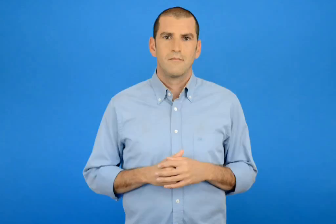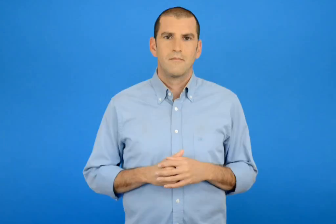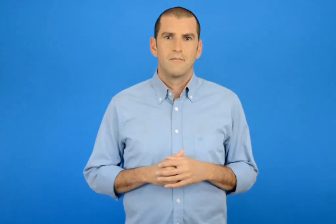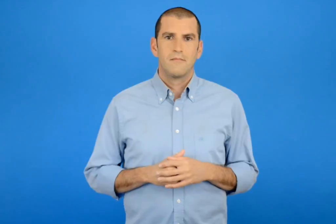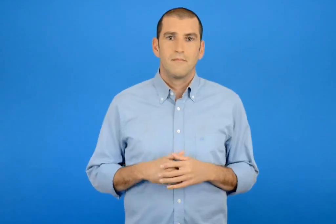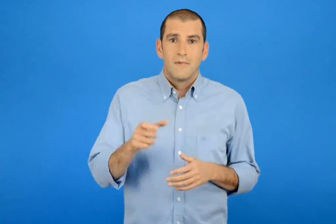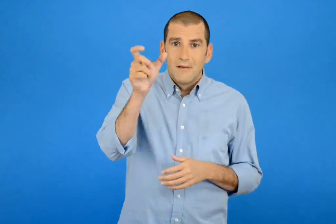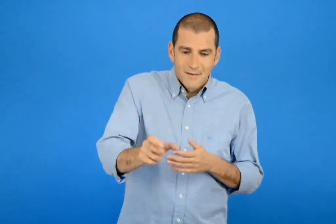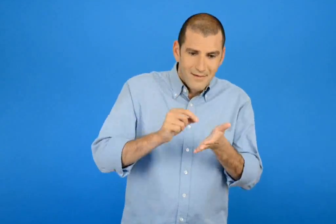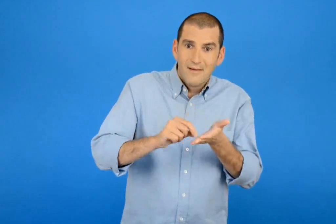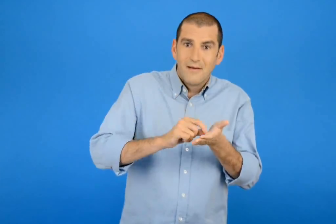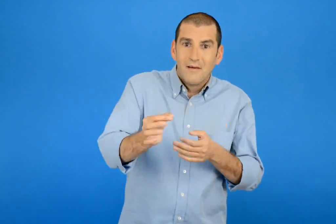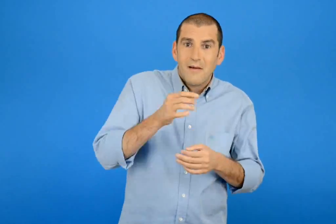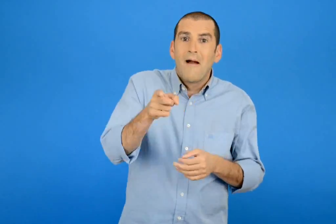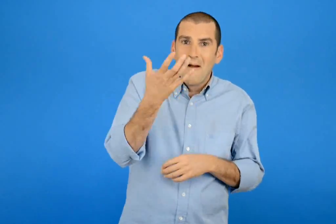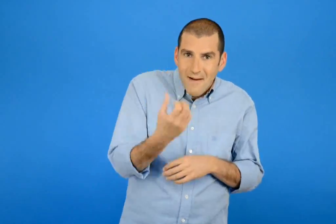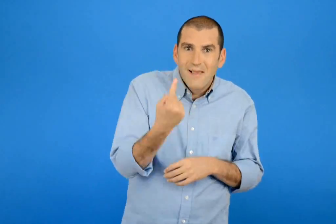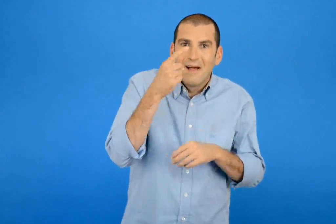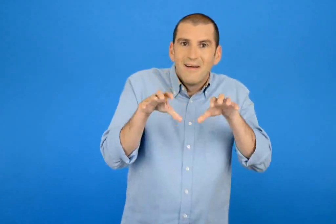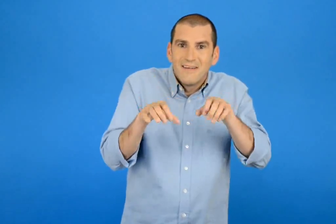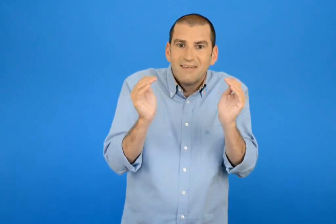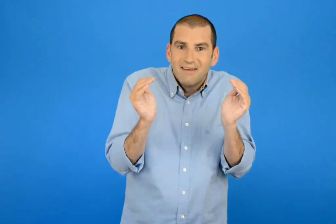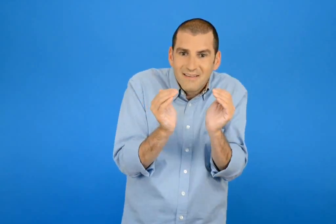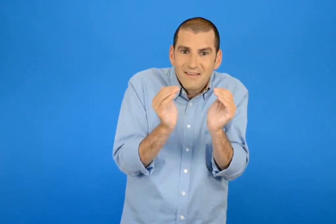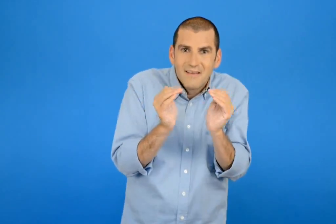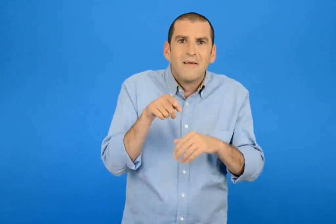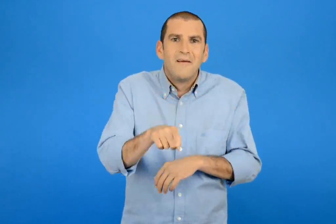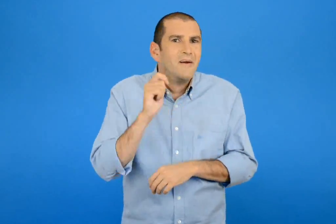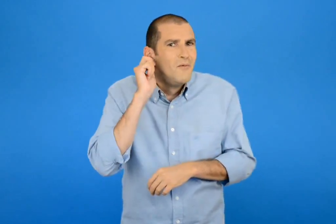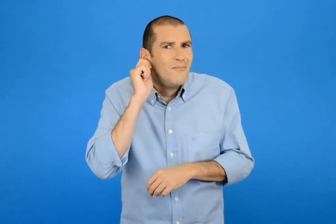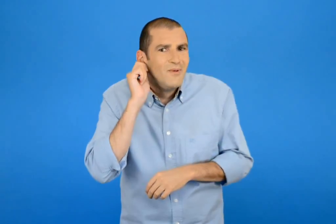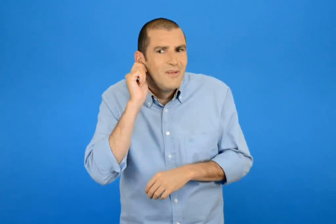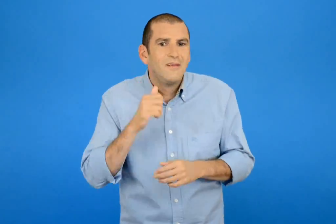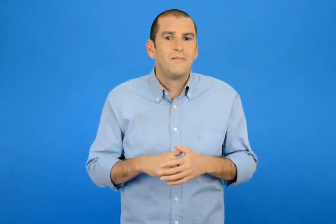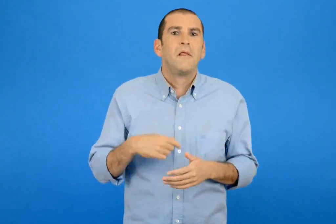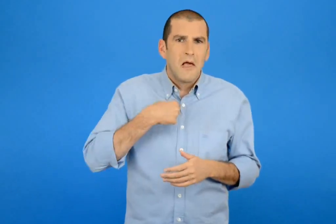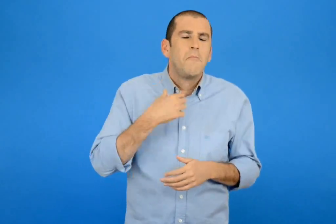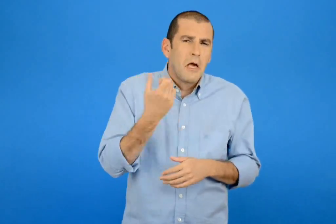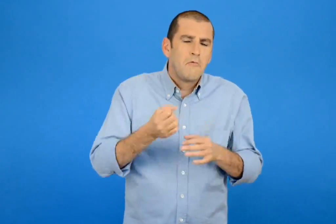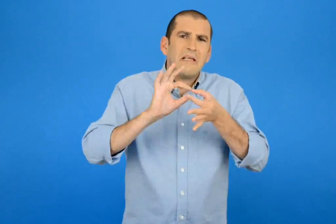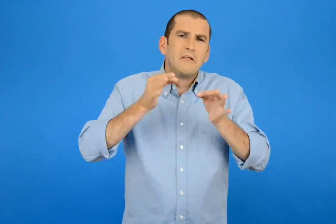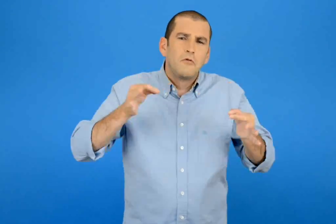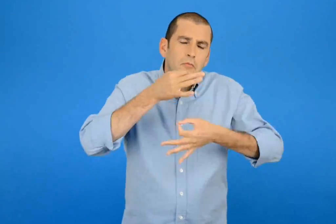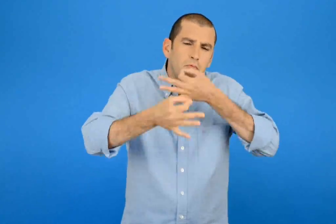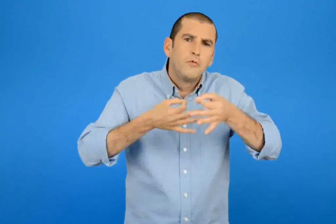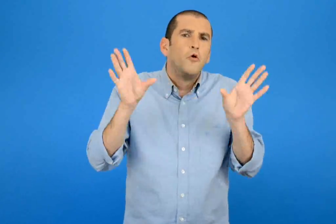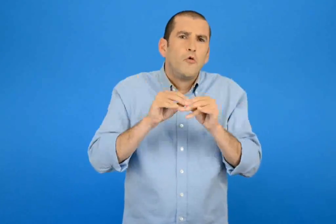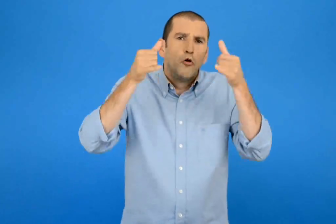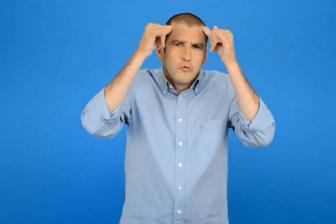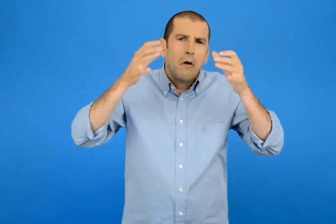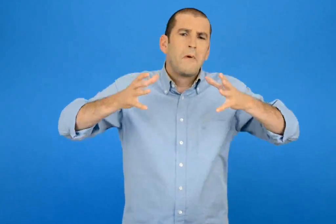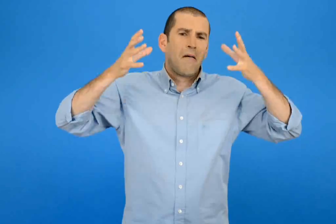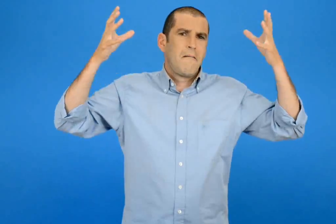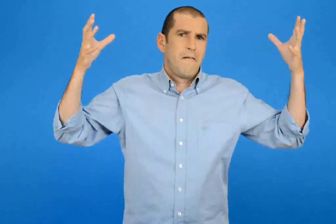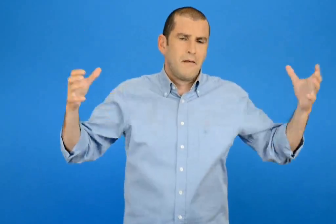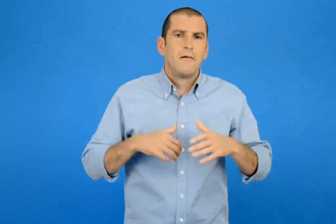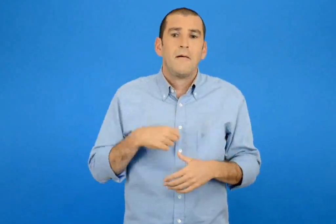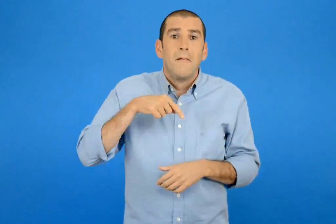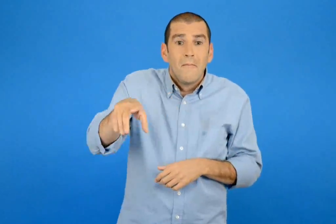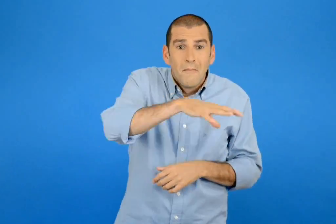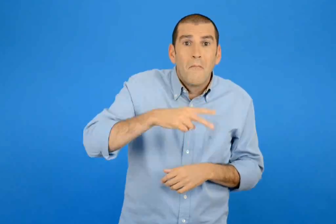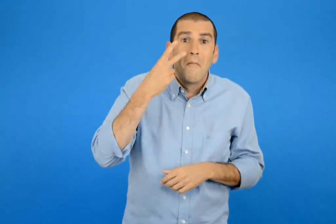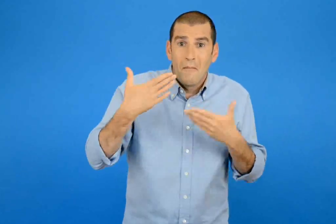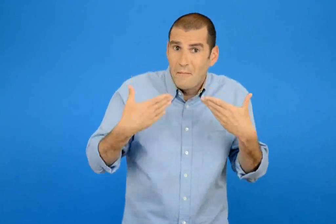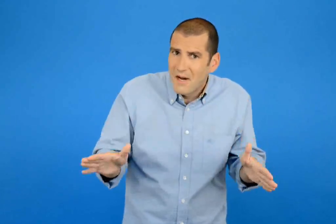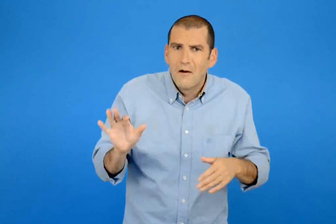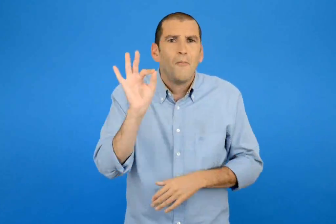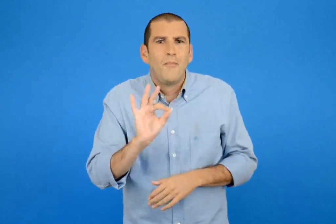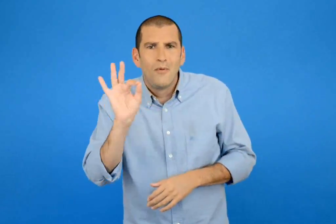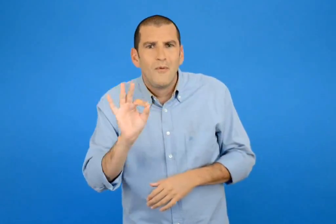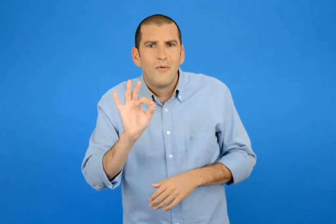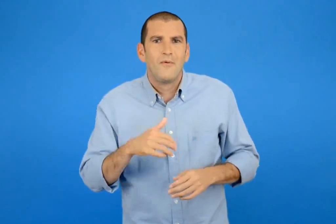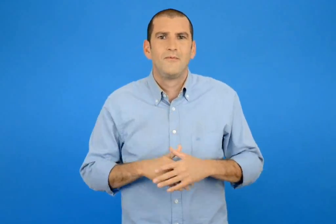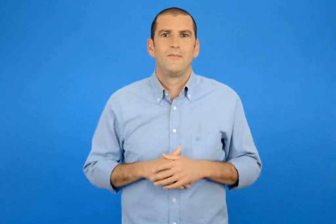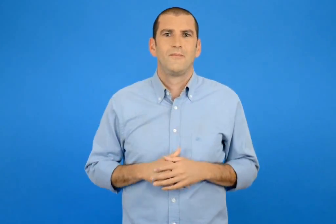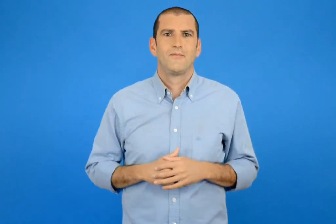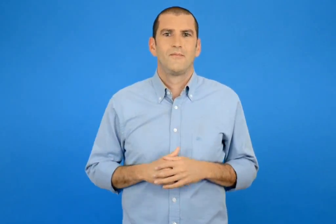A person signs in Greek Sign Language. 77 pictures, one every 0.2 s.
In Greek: μου έγραψες πως έχεις ένα σκυλάκι πως το λένε ; έχω κι εγώ να σου διηγηθώ ιστορίες για μεγάλα ζώα που τα είδα όλα αυτά ;
